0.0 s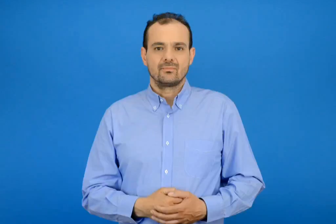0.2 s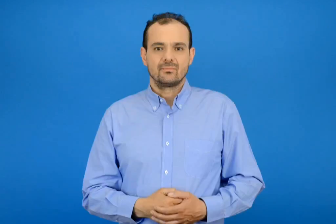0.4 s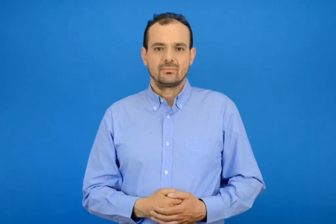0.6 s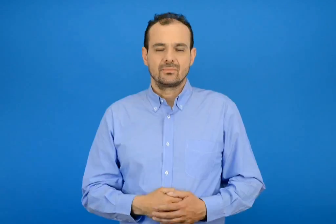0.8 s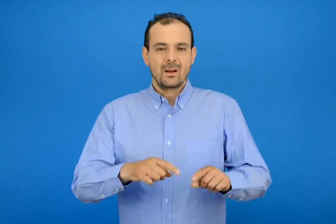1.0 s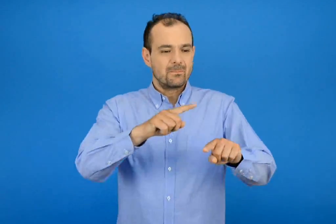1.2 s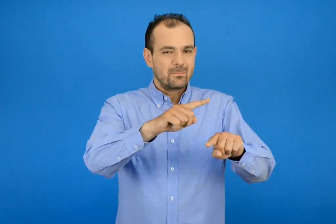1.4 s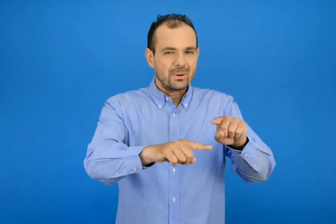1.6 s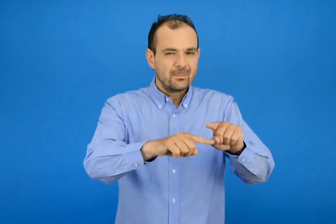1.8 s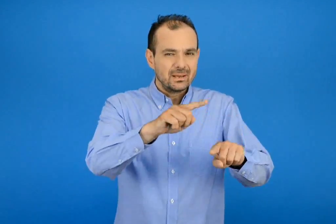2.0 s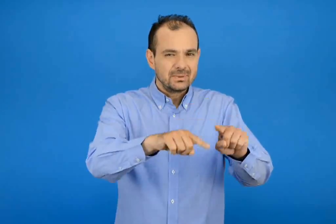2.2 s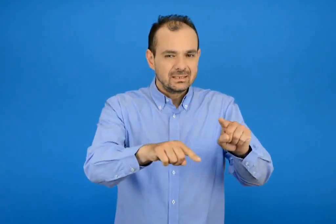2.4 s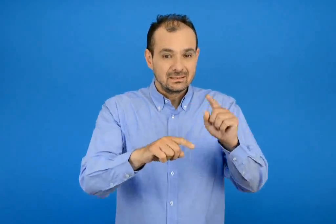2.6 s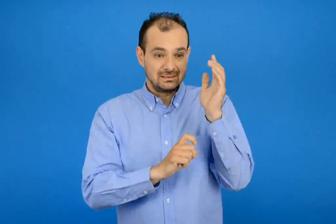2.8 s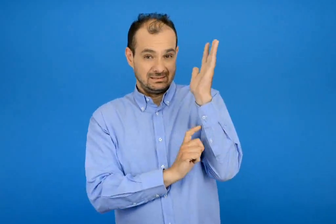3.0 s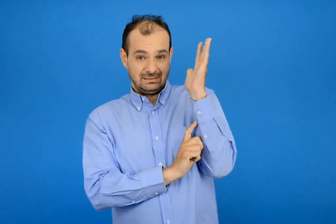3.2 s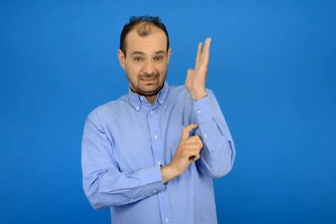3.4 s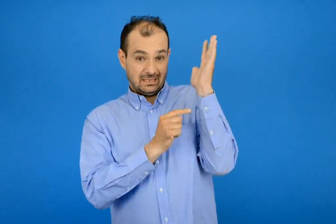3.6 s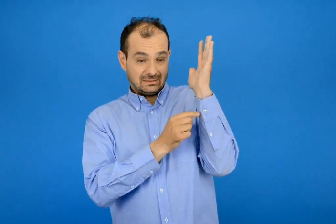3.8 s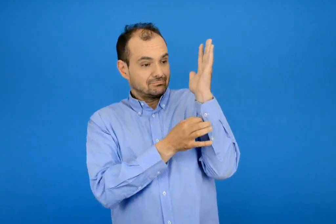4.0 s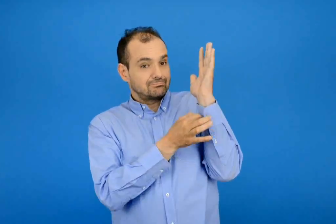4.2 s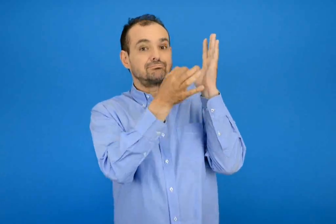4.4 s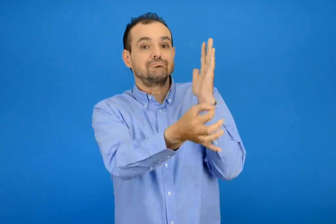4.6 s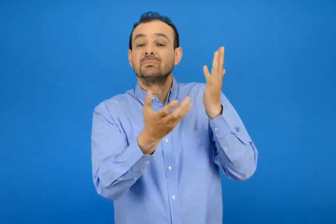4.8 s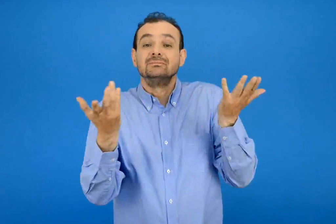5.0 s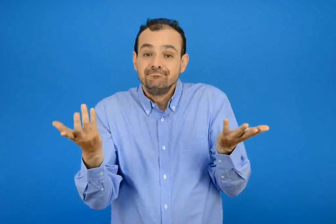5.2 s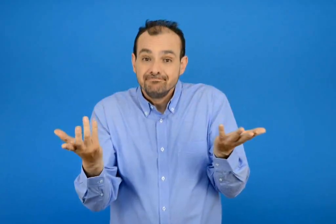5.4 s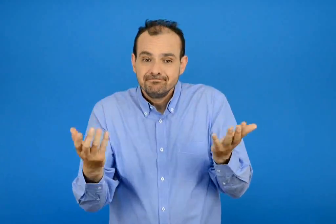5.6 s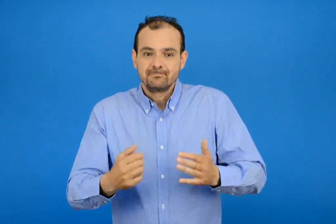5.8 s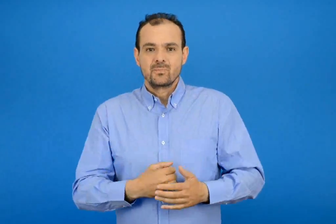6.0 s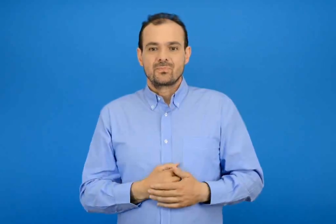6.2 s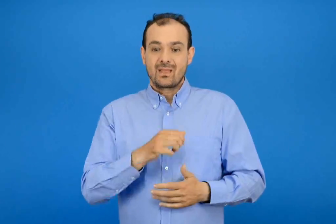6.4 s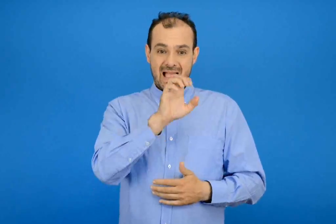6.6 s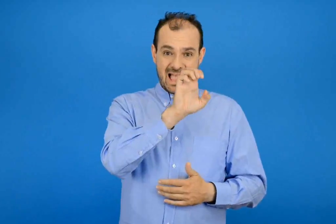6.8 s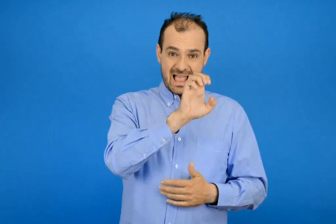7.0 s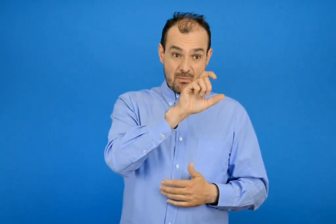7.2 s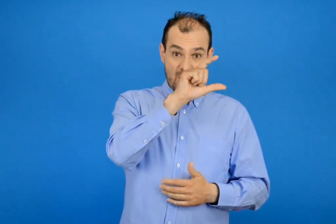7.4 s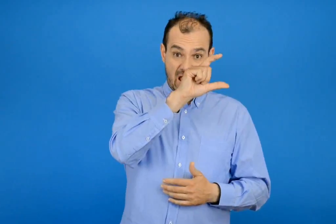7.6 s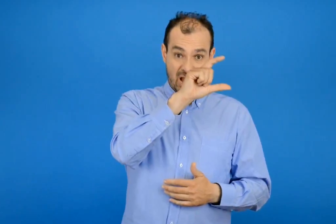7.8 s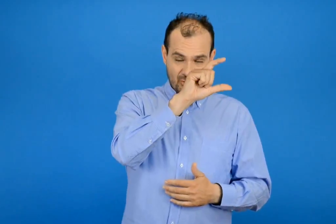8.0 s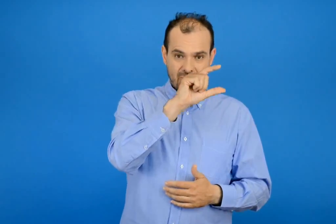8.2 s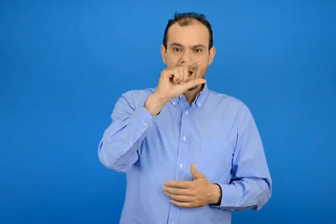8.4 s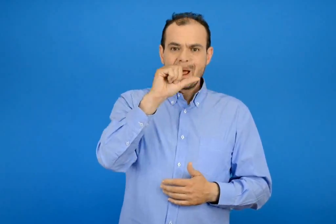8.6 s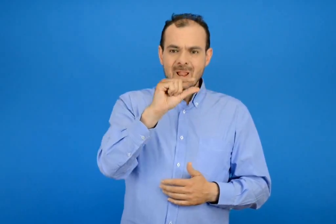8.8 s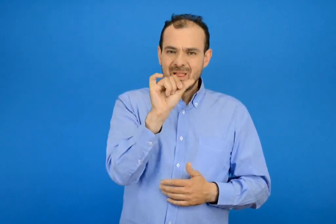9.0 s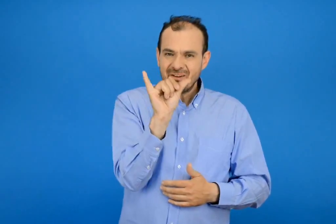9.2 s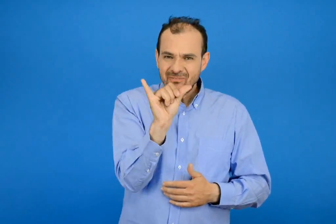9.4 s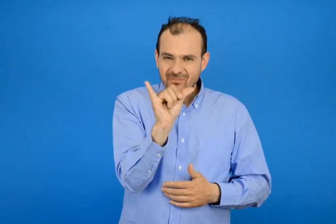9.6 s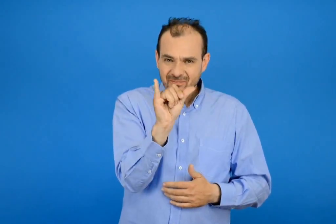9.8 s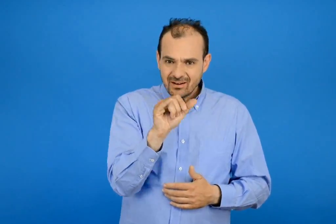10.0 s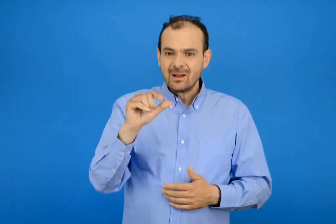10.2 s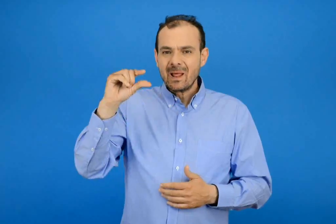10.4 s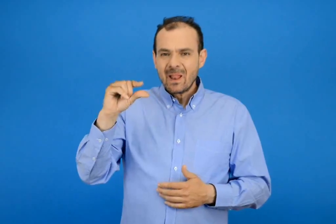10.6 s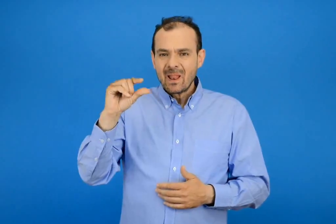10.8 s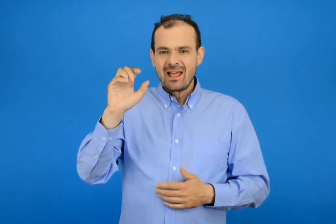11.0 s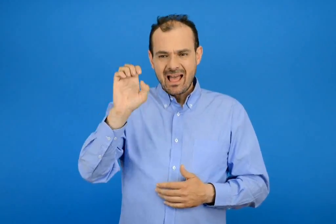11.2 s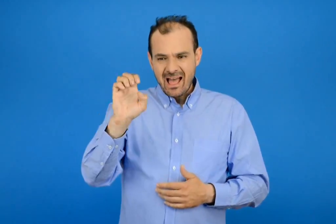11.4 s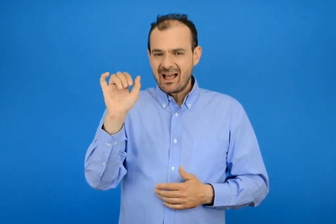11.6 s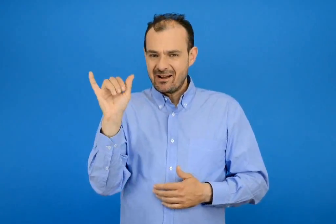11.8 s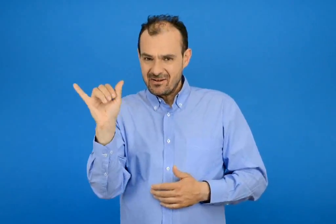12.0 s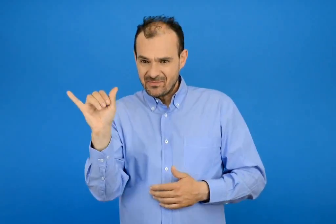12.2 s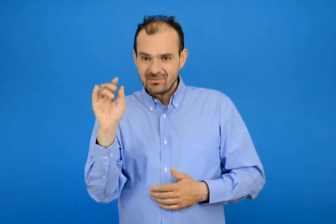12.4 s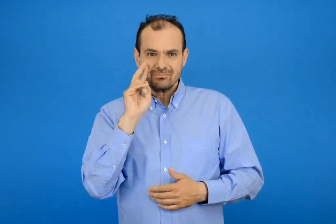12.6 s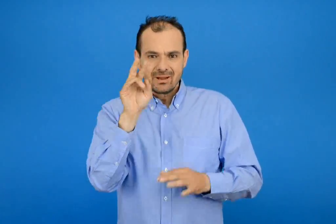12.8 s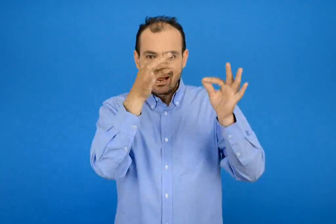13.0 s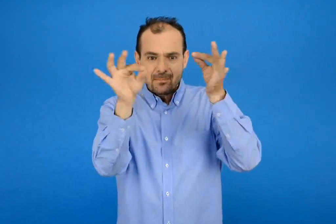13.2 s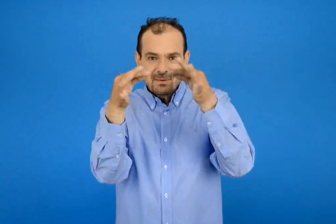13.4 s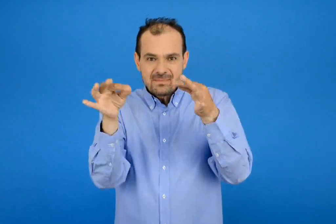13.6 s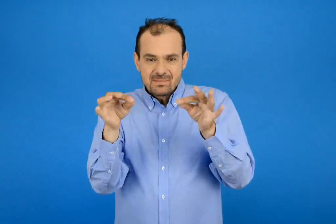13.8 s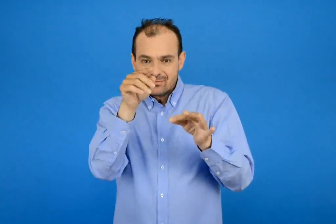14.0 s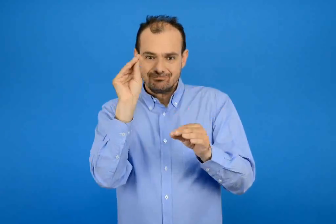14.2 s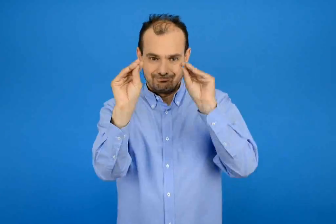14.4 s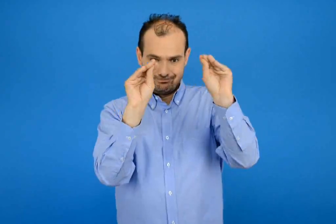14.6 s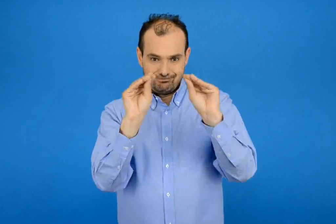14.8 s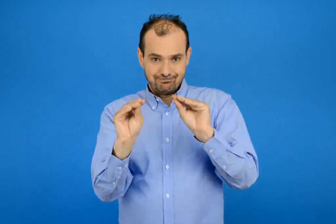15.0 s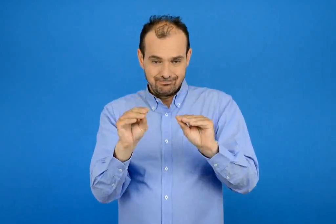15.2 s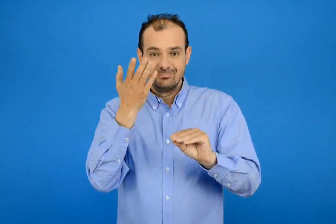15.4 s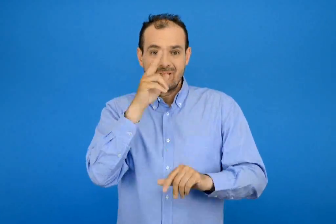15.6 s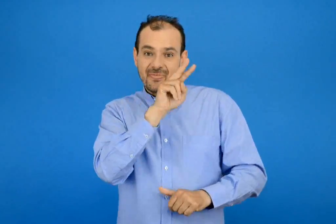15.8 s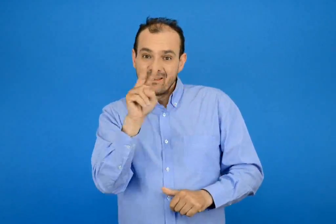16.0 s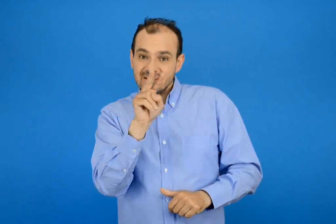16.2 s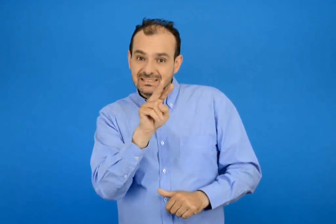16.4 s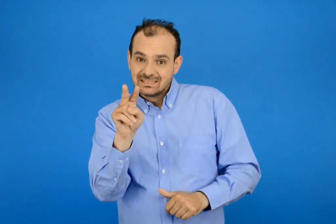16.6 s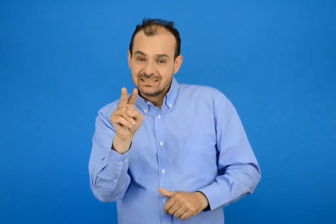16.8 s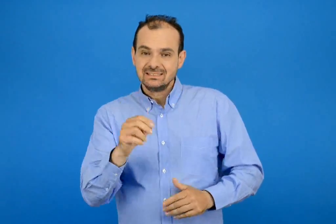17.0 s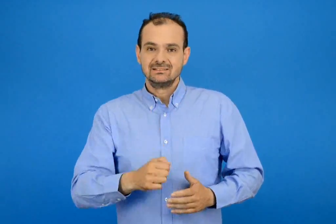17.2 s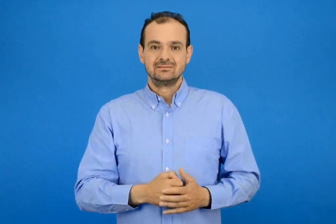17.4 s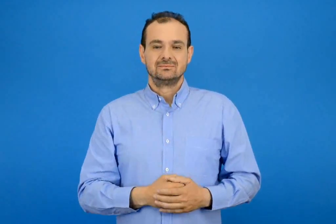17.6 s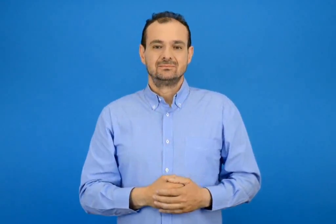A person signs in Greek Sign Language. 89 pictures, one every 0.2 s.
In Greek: τι είπε ο τζίτζικας στο μυρμήγκι ; συμπλήρωσε τα ευ ευ που λείπουν και διάβασε
